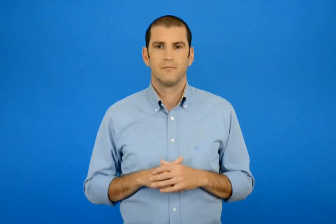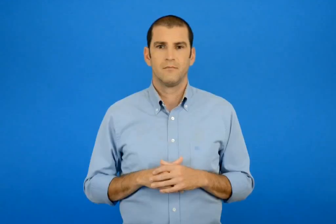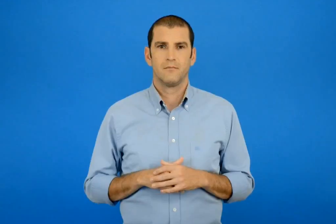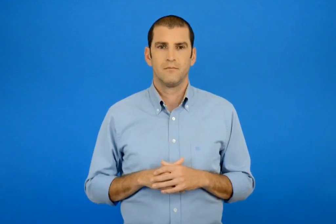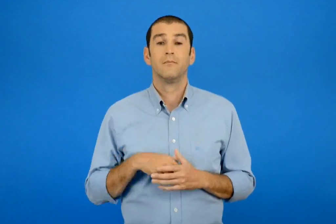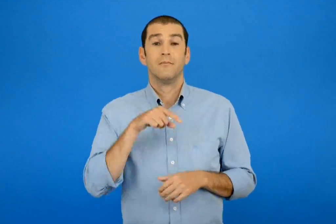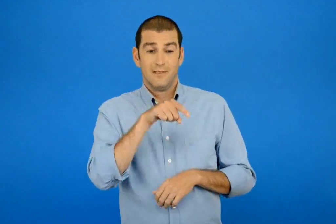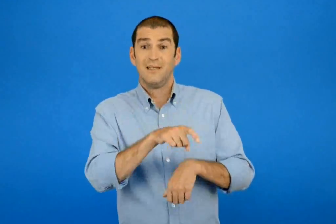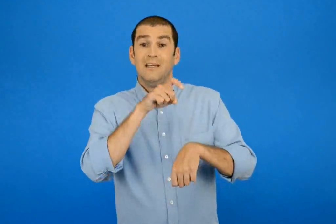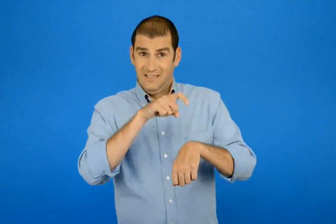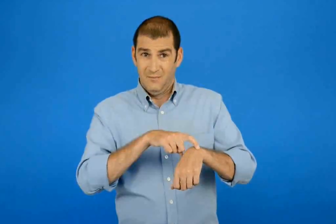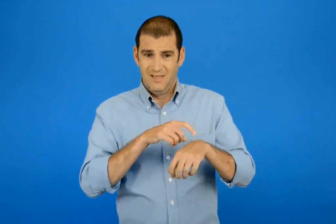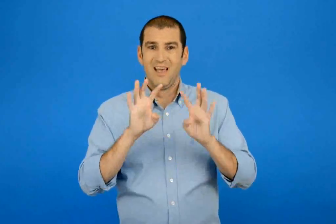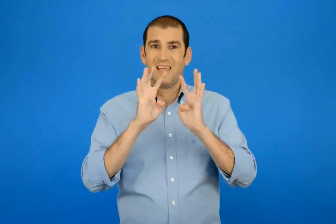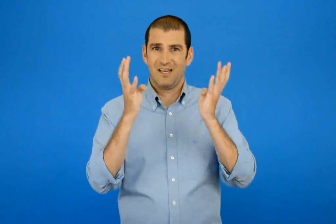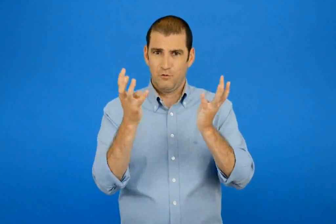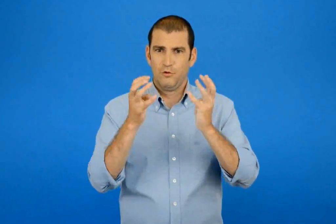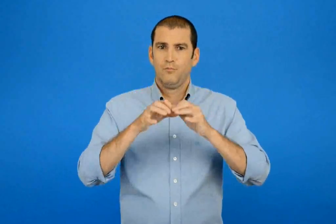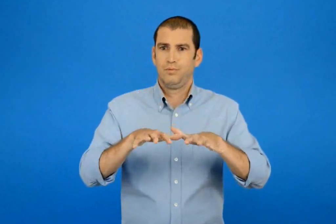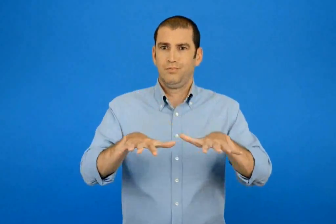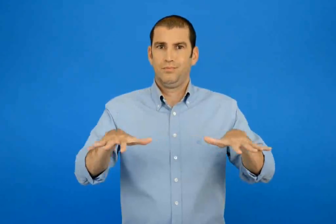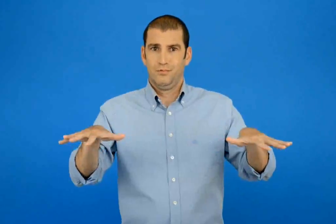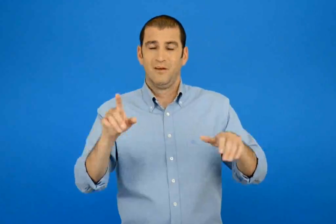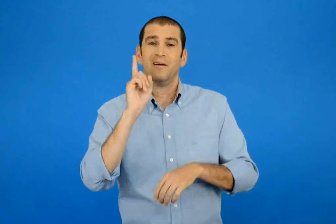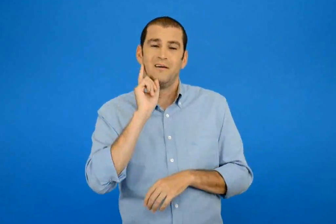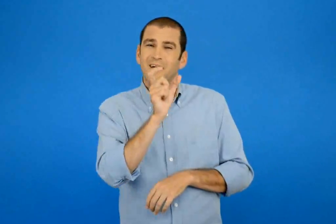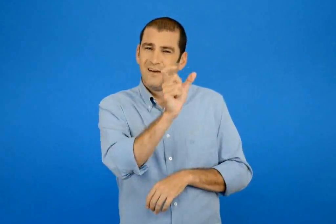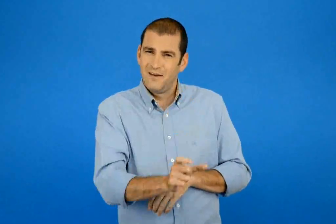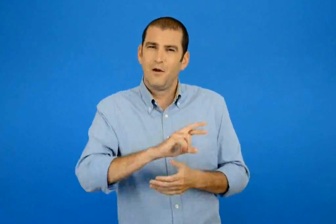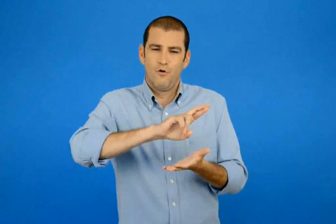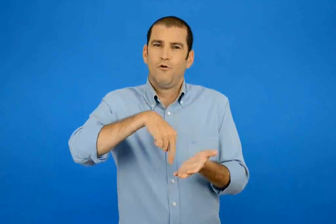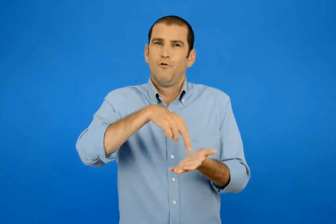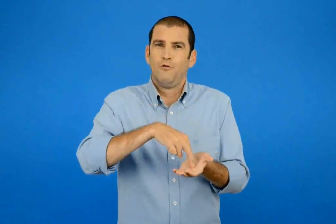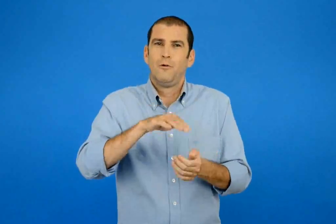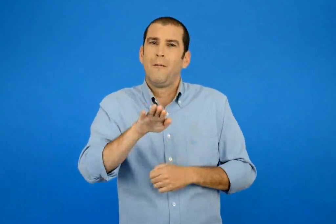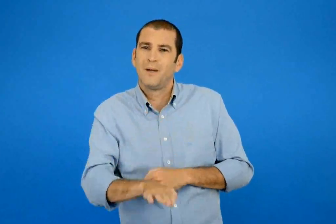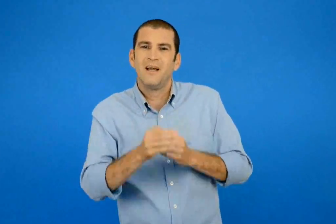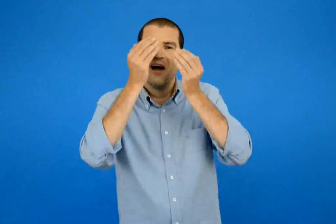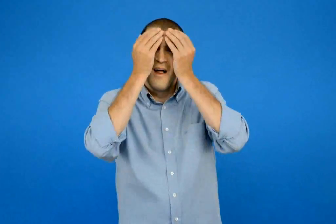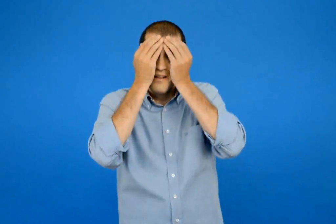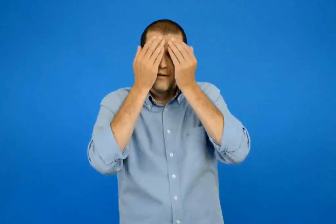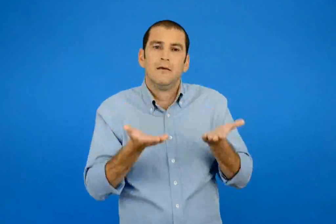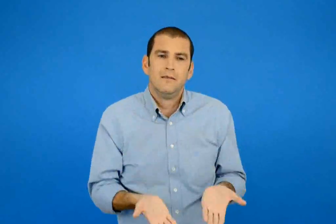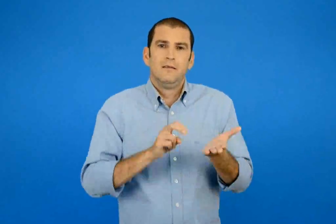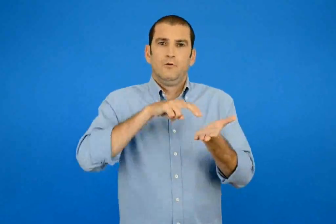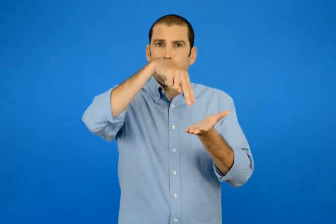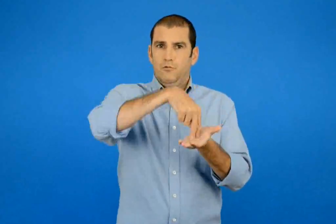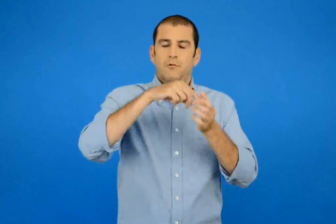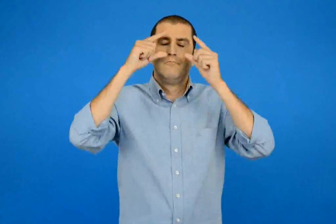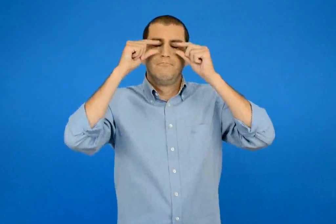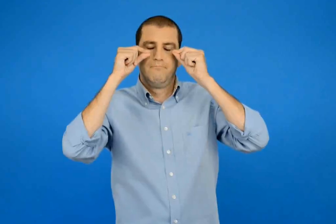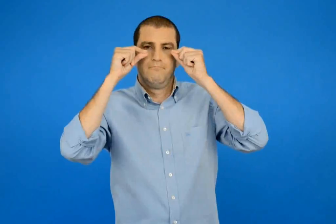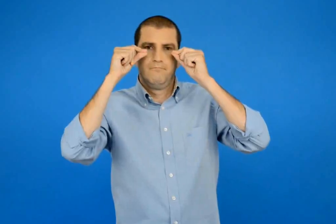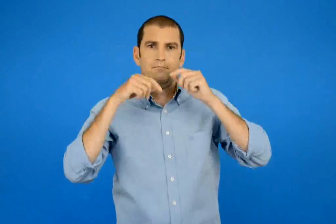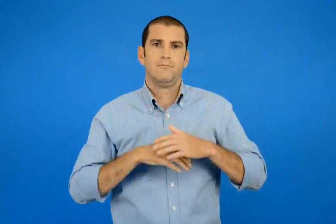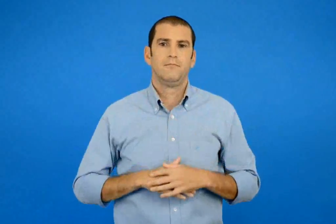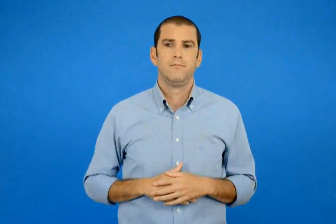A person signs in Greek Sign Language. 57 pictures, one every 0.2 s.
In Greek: τη στιγμή αυτή ο κύκλος χαλάει το κορίτσι που κάνει την ελένη σηκώνεται με κλειστά ματιά
